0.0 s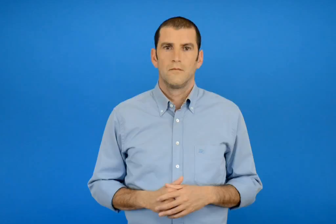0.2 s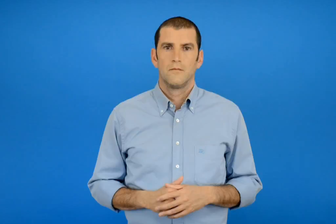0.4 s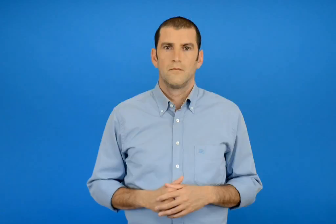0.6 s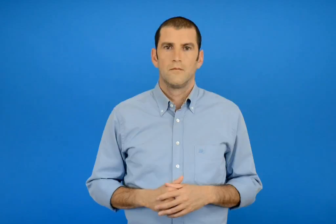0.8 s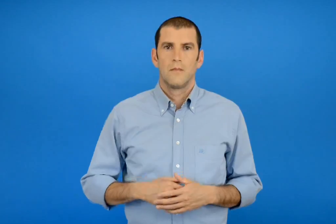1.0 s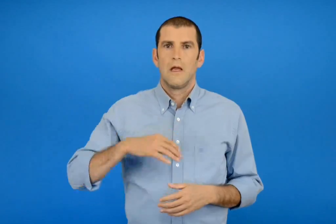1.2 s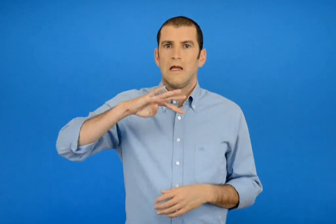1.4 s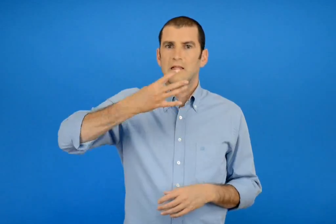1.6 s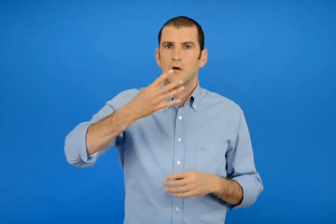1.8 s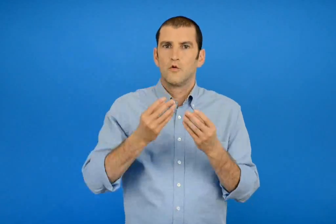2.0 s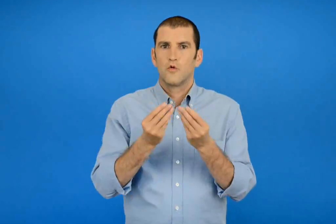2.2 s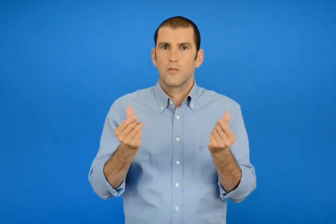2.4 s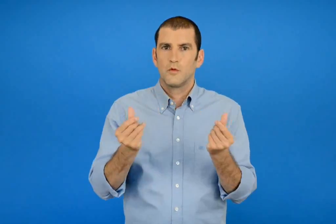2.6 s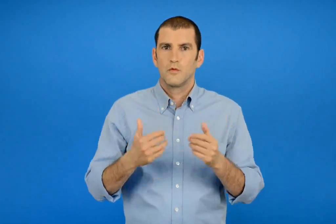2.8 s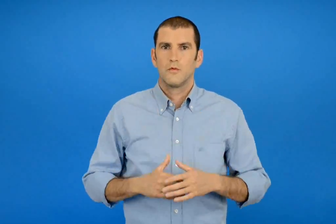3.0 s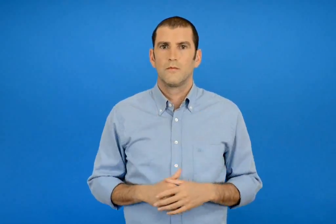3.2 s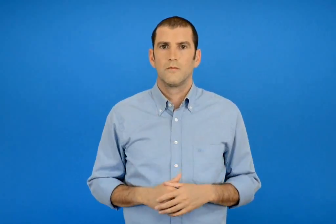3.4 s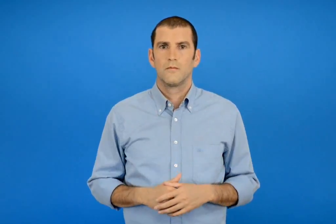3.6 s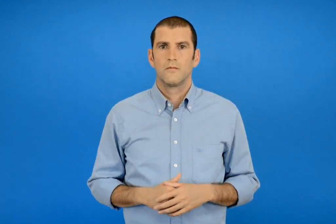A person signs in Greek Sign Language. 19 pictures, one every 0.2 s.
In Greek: 4ος τρόπος
